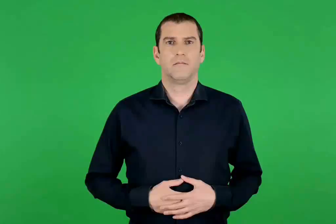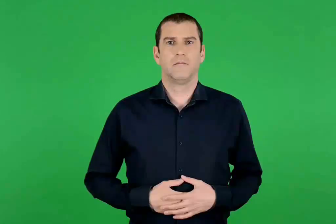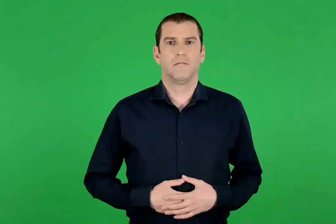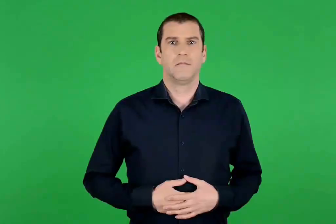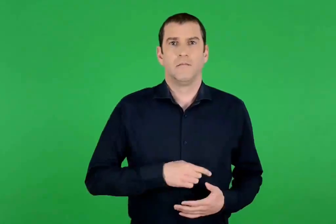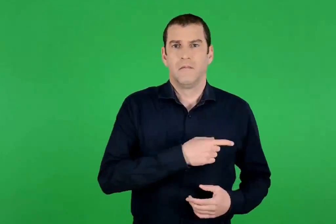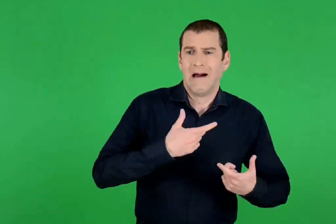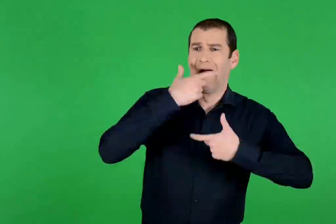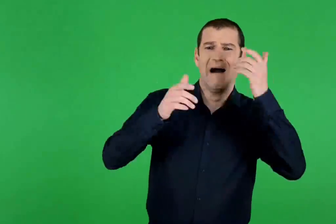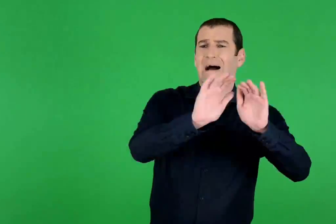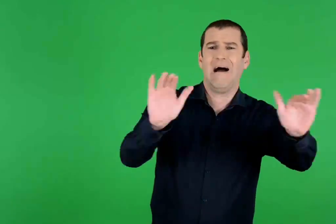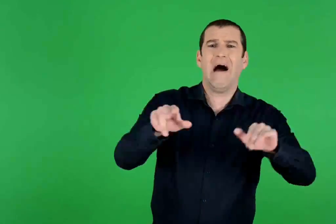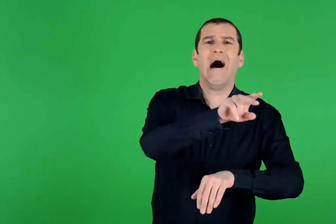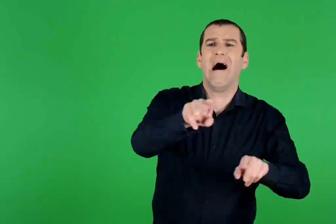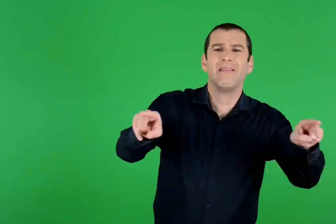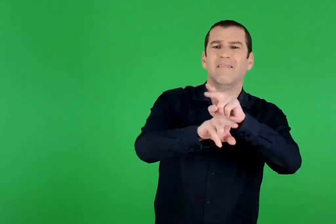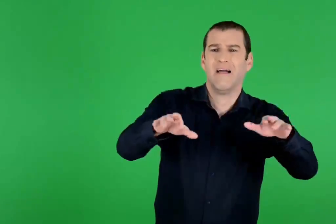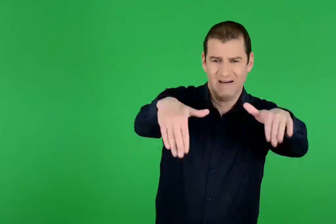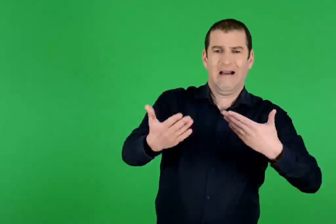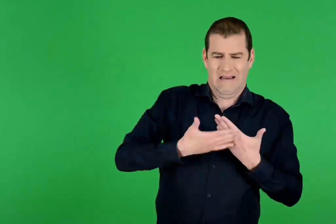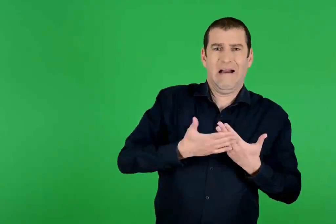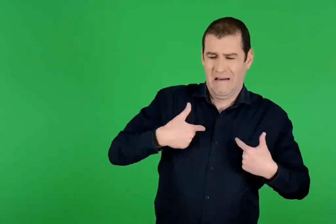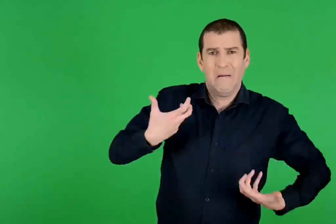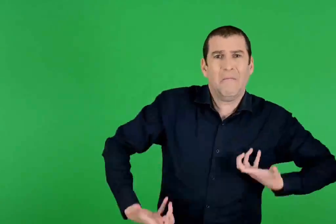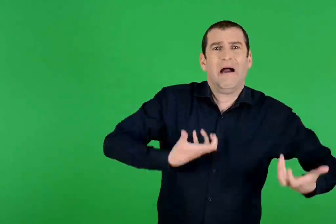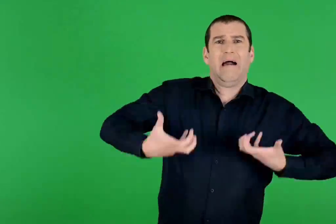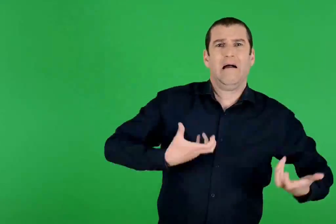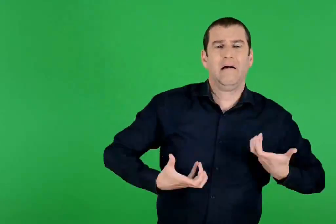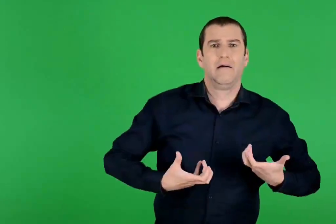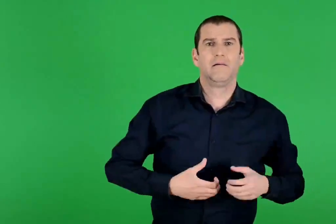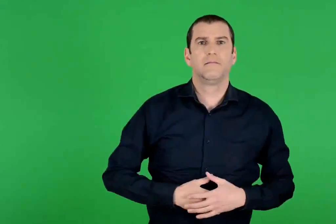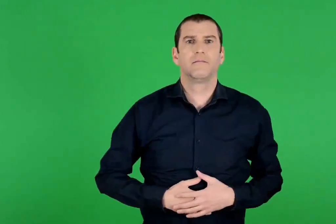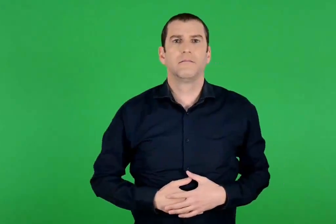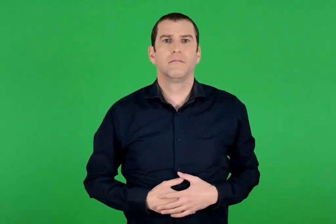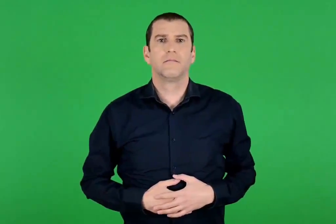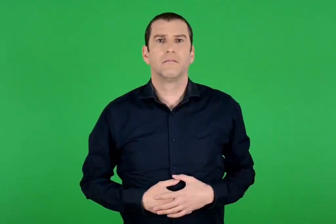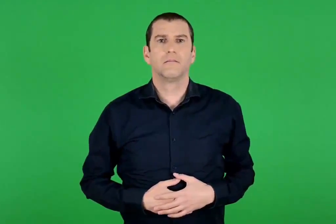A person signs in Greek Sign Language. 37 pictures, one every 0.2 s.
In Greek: βοηθάτε , αδέρφια , τι με έκαψαν
